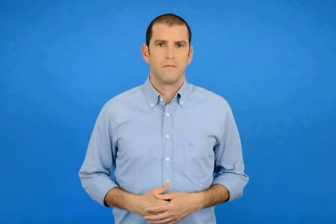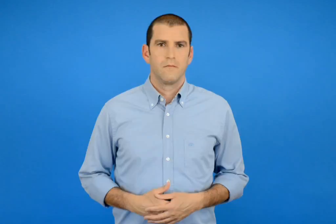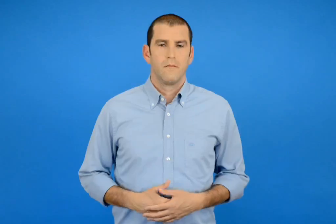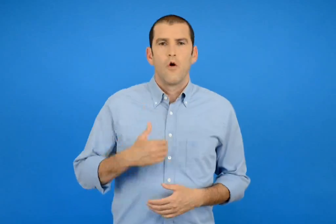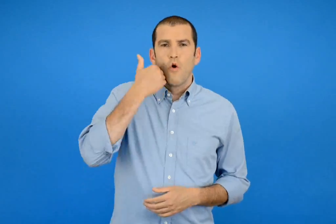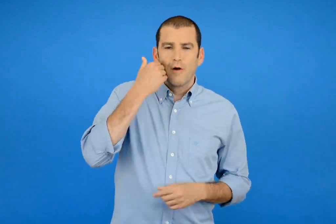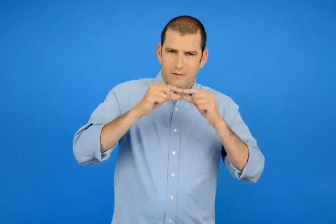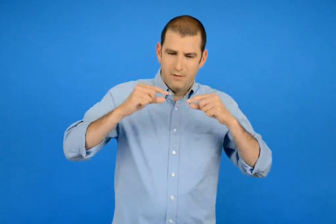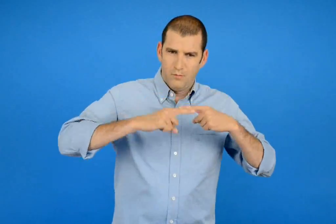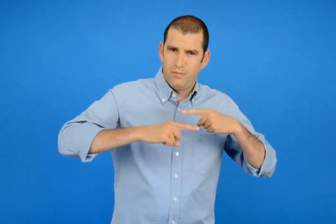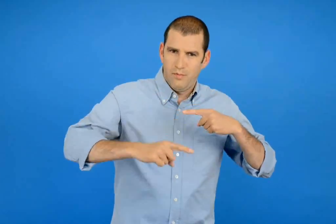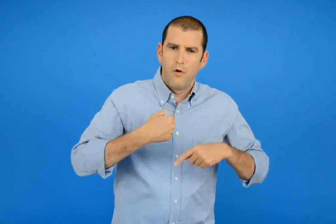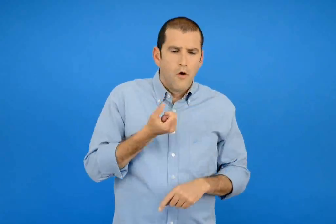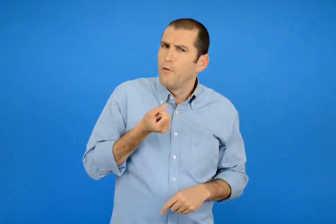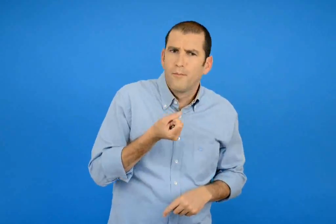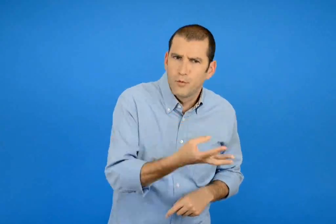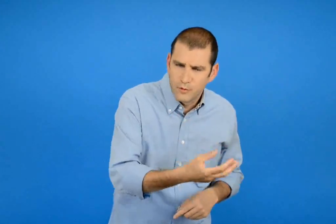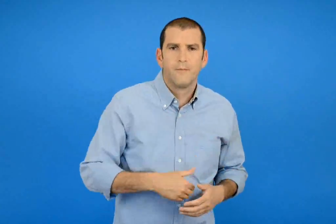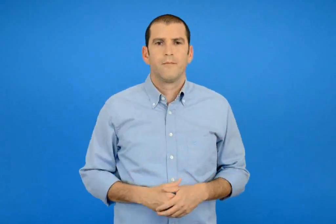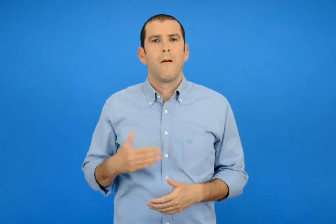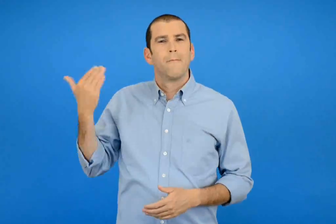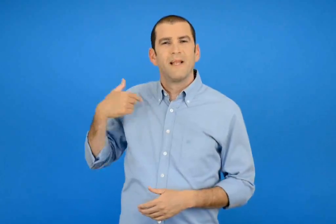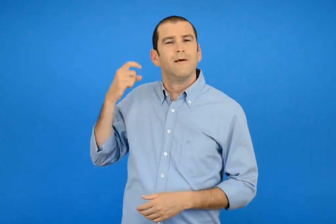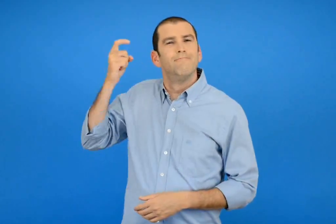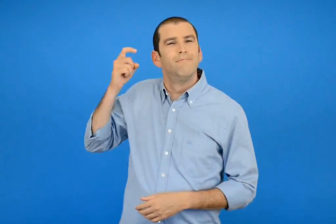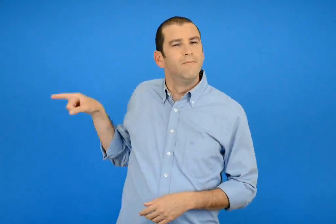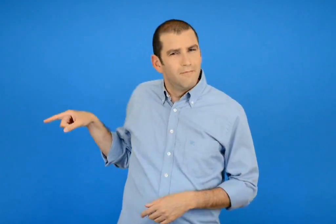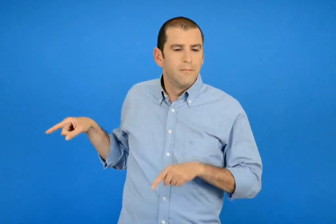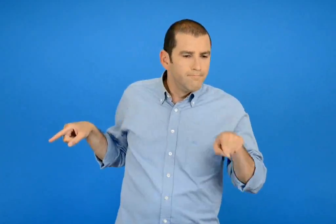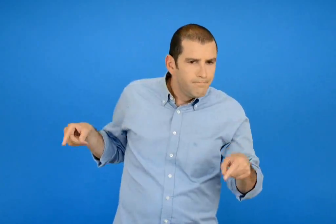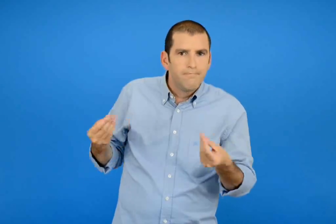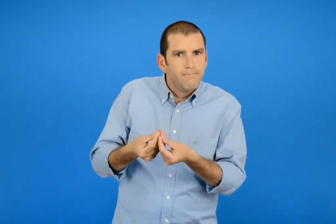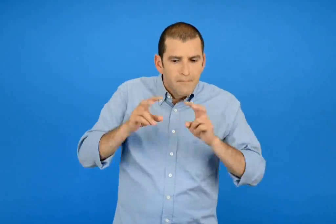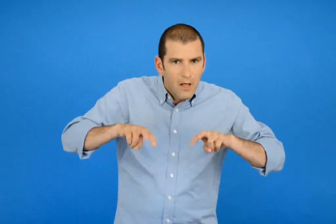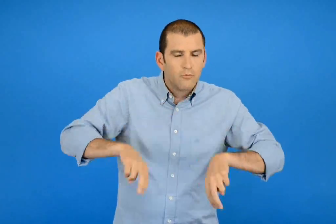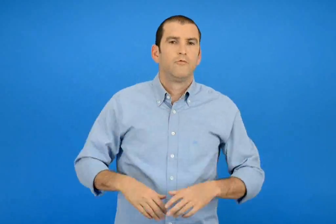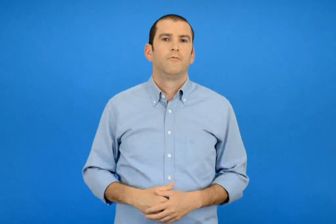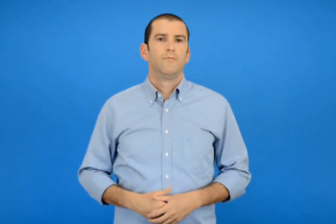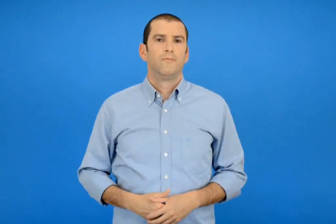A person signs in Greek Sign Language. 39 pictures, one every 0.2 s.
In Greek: μετρώ τις κόκκινες λουρίδες που χρησιμοποίησα ελέγχω την εκτίμηση μου
